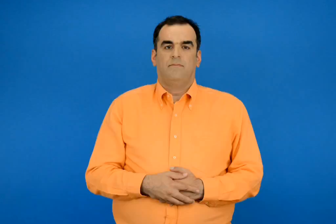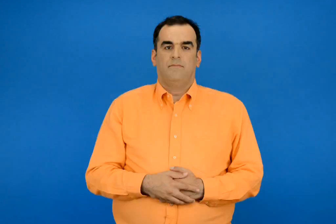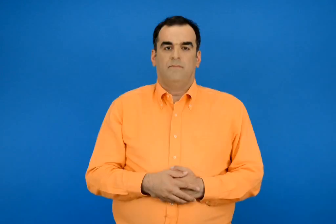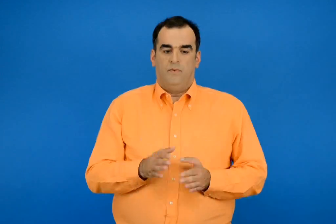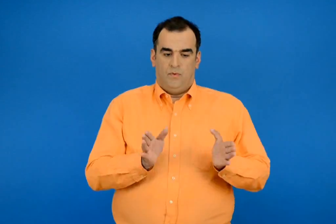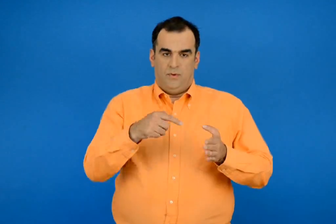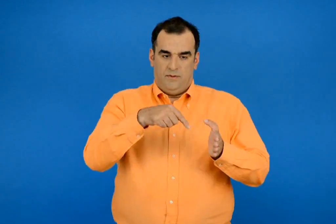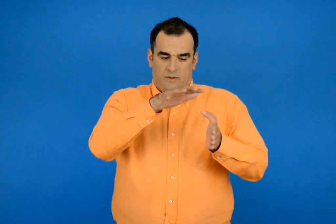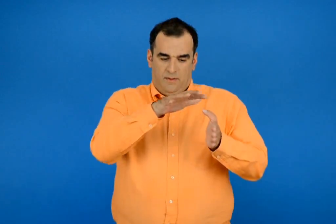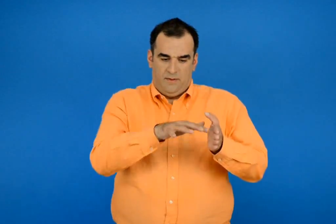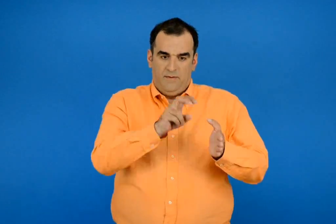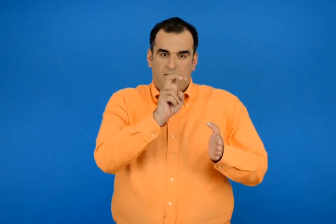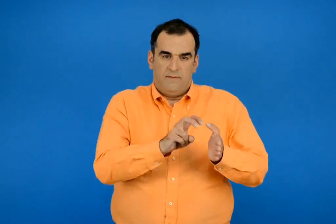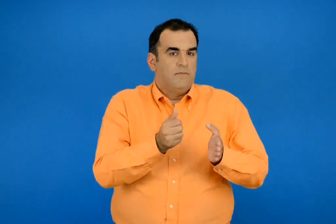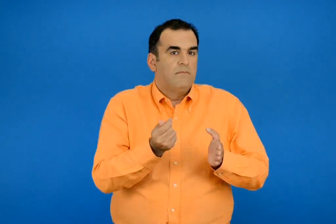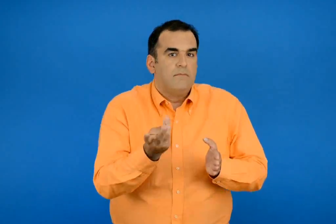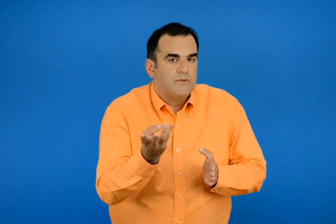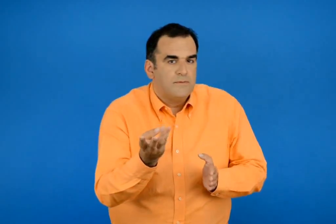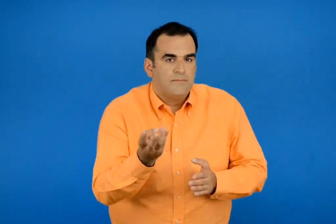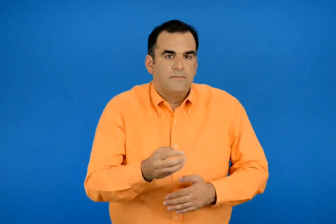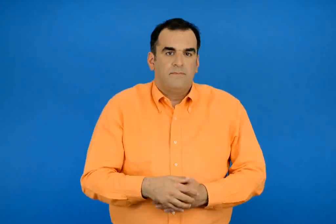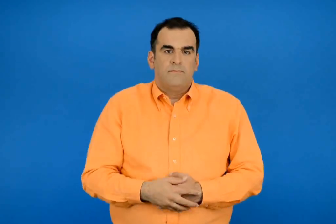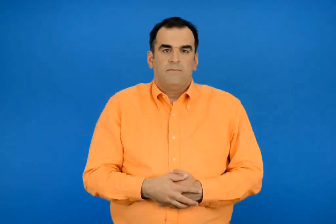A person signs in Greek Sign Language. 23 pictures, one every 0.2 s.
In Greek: ποσά θα έμέναν στο κουτί ;
